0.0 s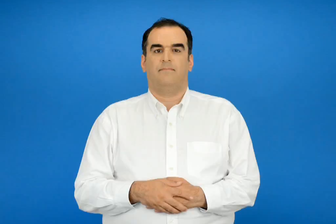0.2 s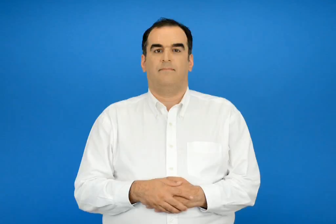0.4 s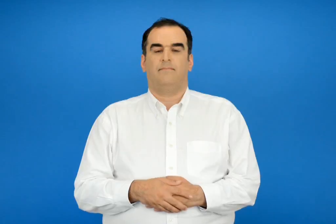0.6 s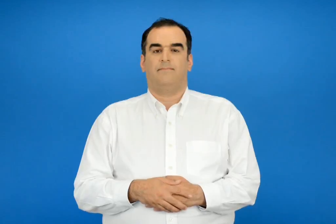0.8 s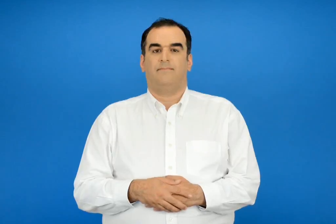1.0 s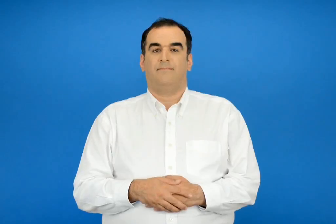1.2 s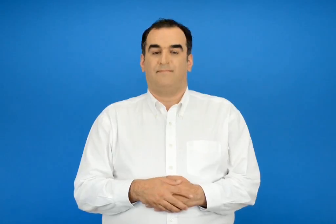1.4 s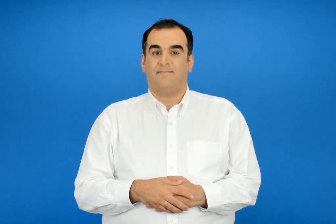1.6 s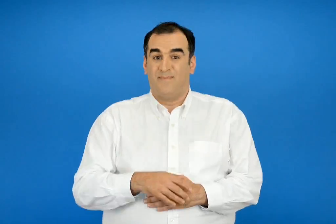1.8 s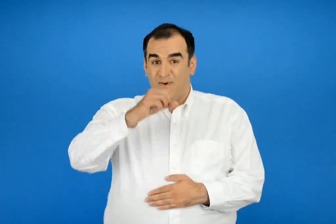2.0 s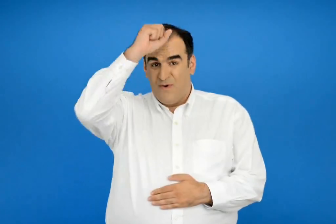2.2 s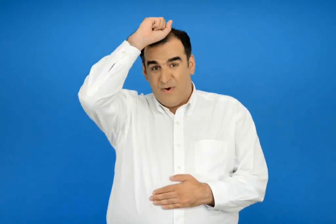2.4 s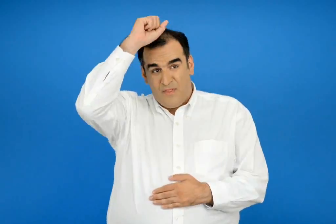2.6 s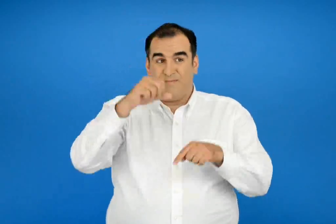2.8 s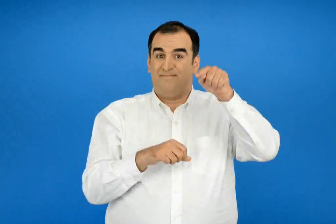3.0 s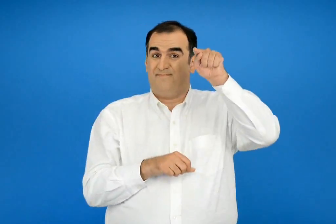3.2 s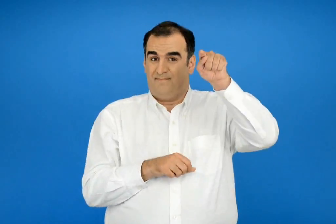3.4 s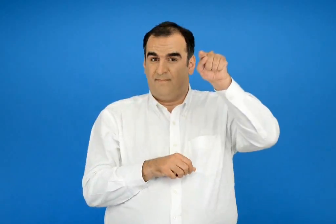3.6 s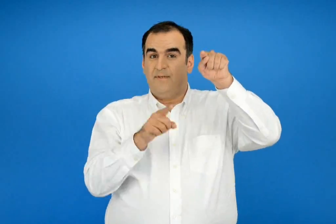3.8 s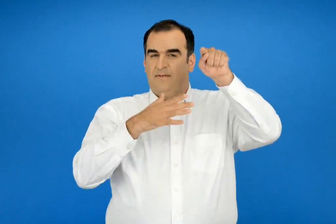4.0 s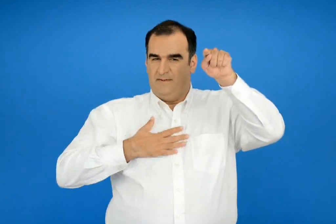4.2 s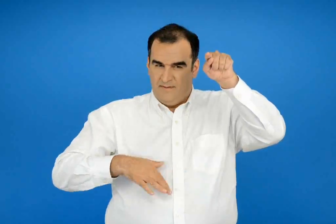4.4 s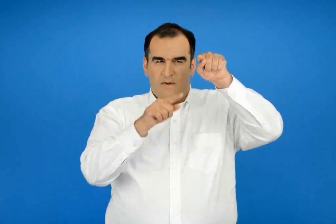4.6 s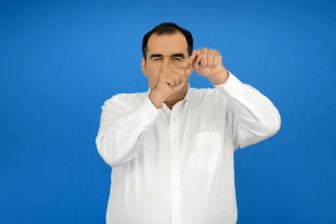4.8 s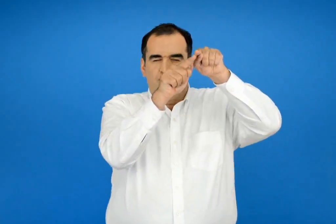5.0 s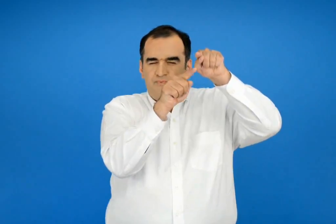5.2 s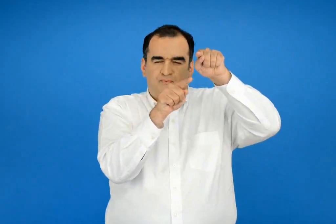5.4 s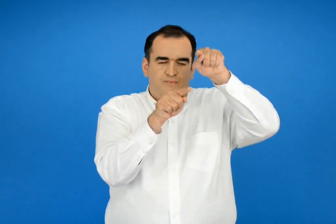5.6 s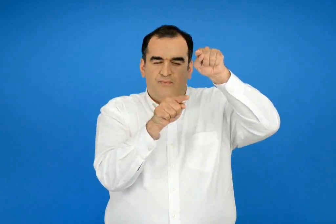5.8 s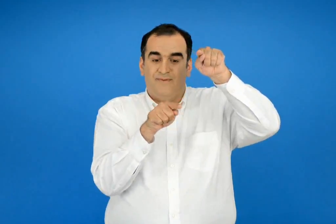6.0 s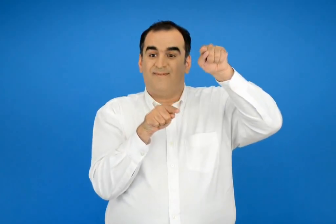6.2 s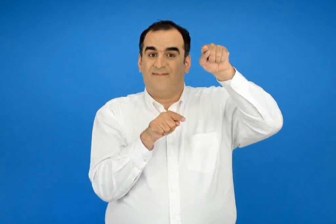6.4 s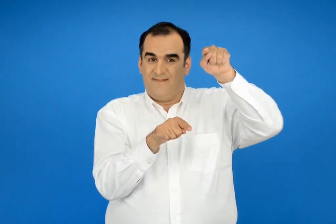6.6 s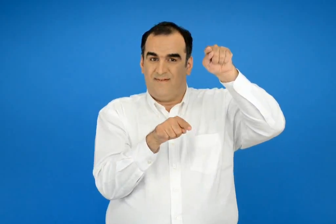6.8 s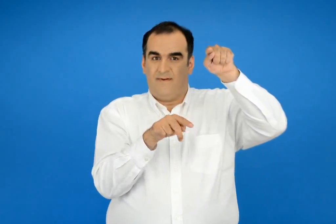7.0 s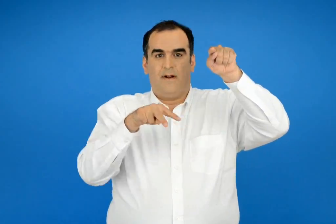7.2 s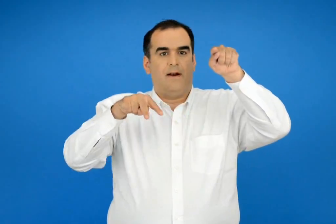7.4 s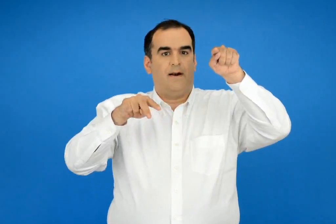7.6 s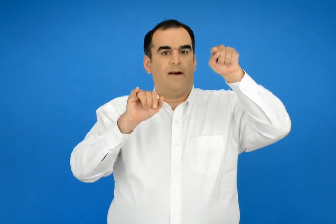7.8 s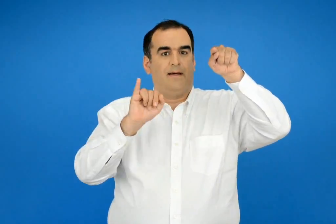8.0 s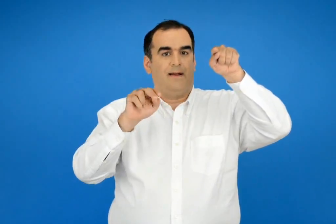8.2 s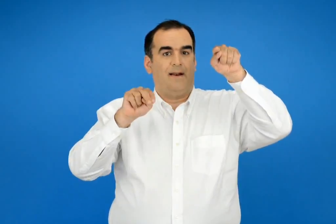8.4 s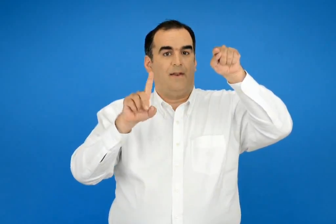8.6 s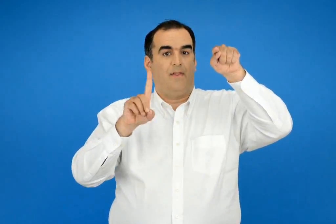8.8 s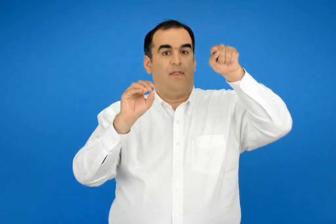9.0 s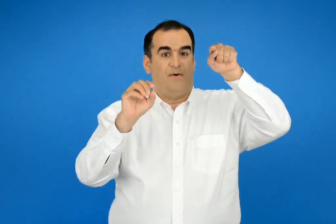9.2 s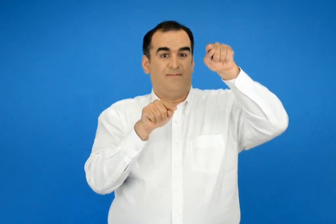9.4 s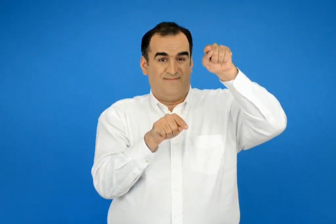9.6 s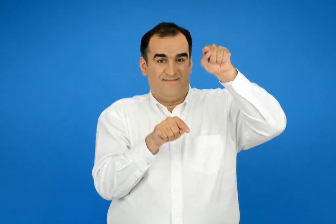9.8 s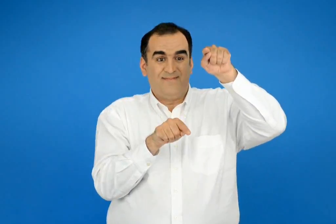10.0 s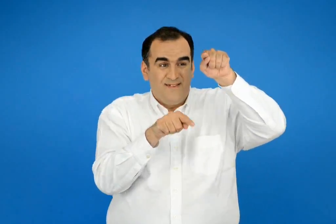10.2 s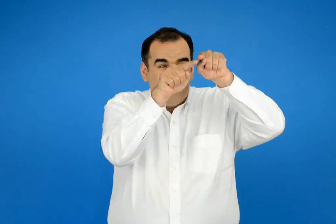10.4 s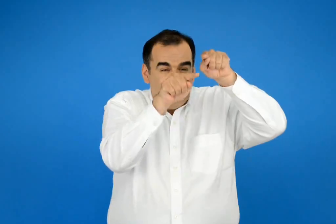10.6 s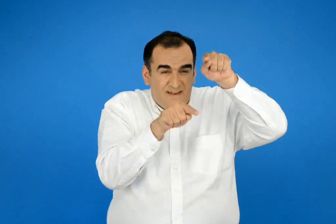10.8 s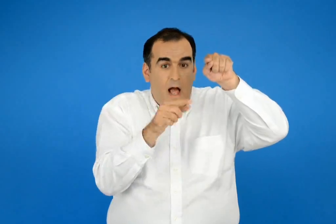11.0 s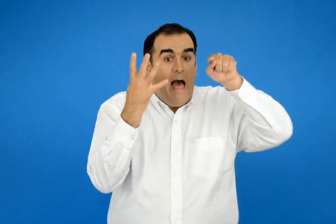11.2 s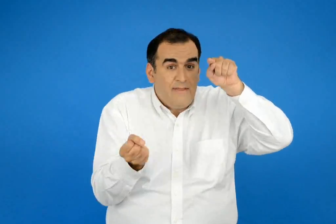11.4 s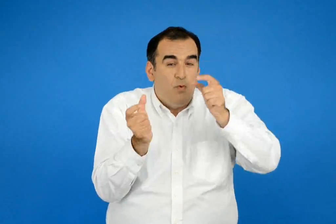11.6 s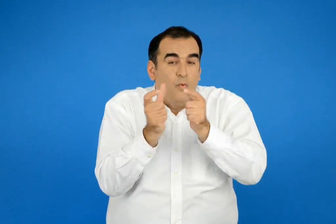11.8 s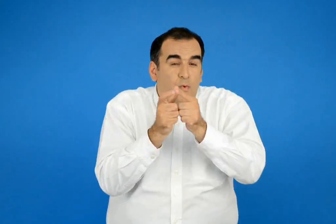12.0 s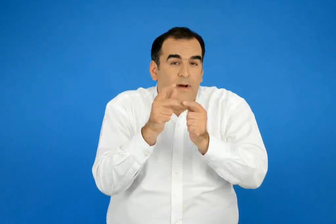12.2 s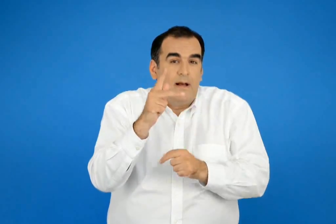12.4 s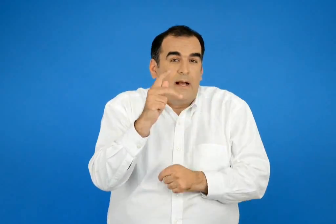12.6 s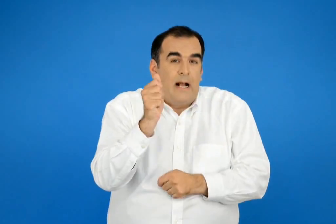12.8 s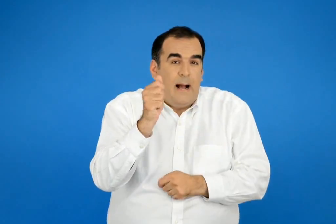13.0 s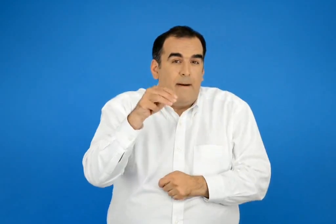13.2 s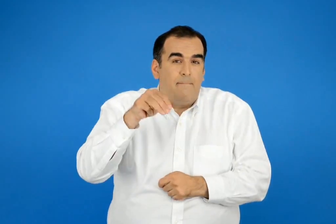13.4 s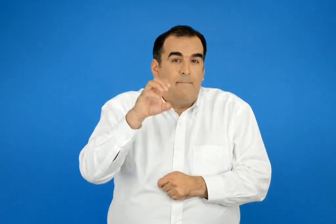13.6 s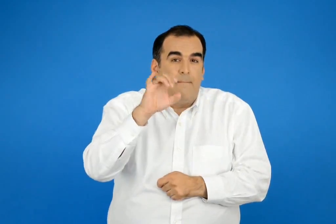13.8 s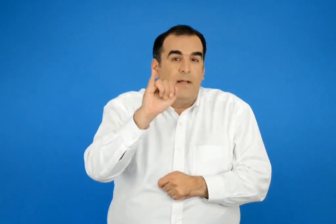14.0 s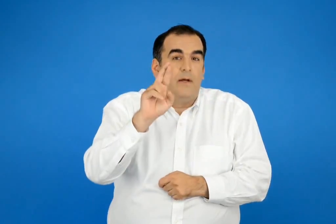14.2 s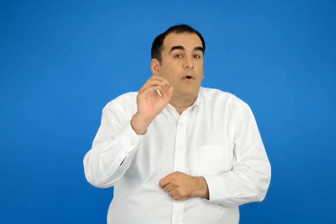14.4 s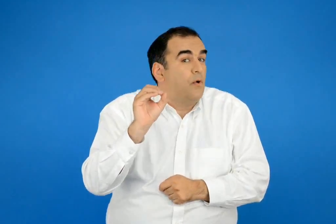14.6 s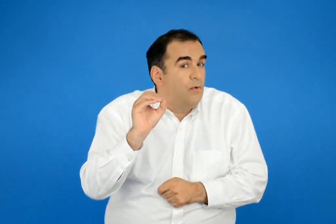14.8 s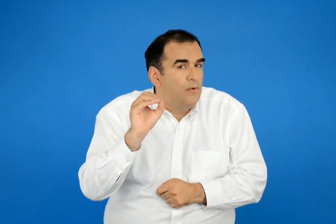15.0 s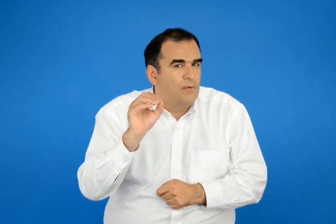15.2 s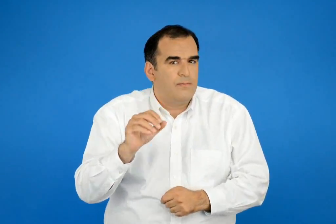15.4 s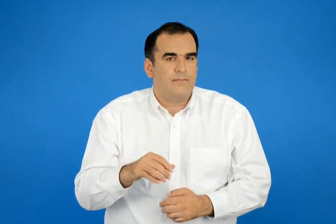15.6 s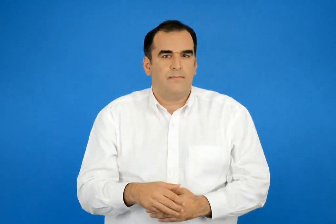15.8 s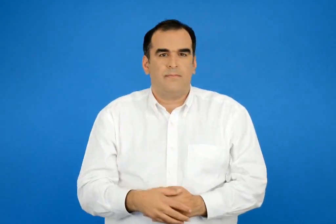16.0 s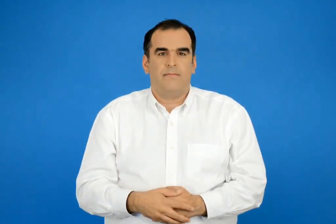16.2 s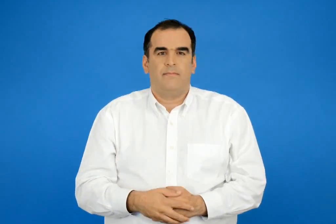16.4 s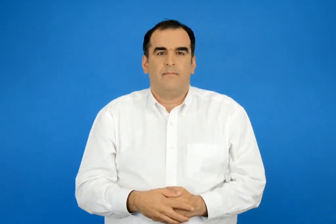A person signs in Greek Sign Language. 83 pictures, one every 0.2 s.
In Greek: για να πας από τη ρόδο στη λίνδο περνάς από την κάμειρο ;
